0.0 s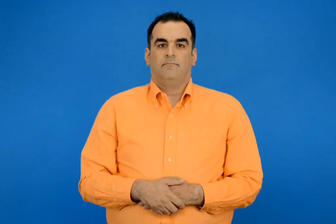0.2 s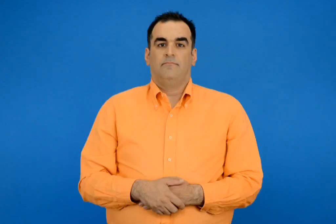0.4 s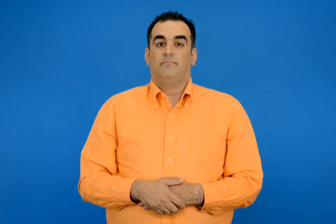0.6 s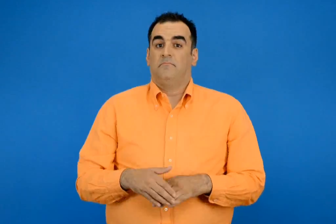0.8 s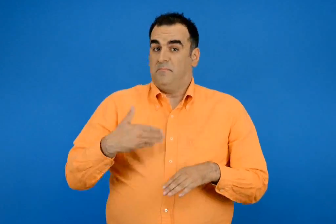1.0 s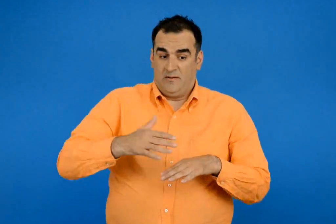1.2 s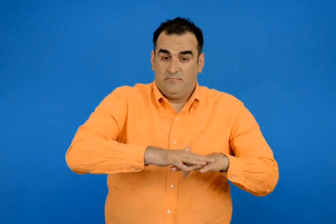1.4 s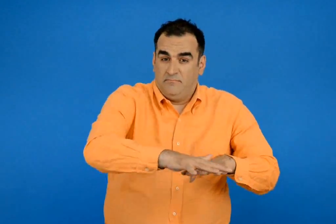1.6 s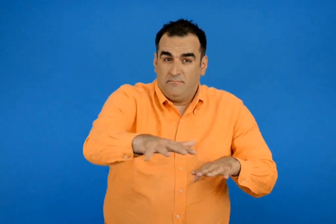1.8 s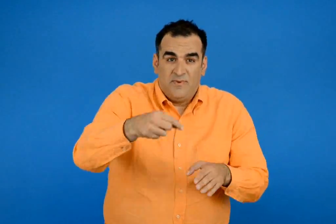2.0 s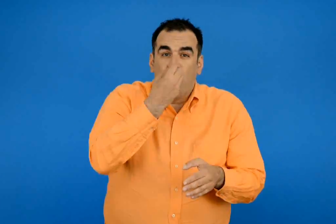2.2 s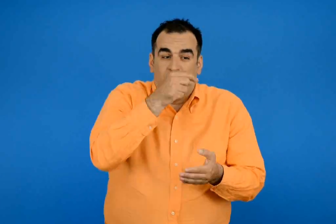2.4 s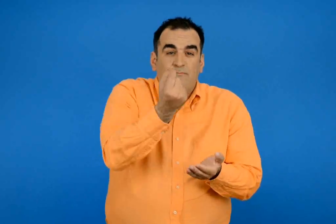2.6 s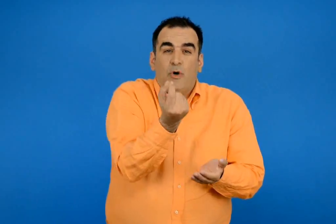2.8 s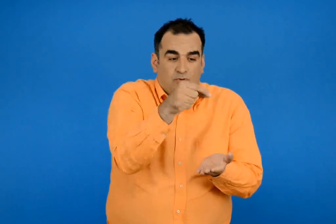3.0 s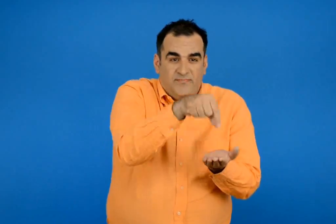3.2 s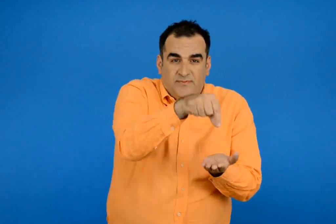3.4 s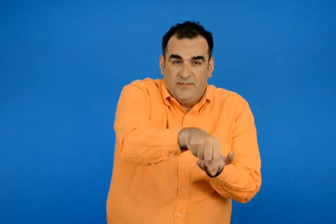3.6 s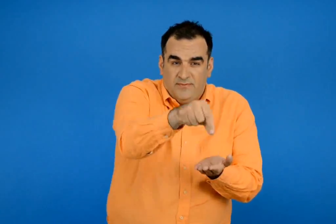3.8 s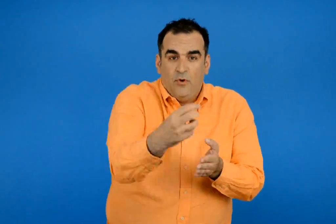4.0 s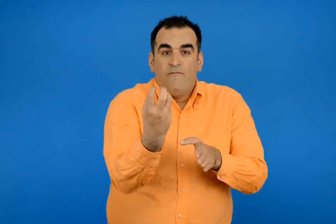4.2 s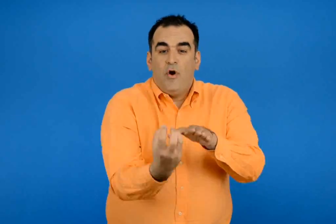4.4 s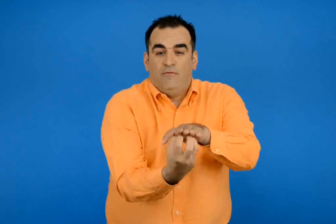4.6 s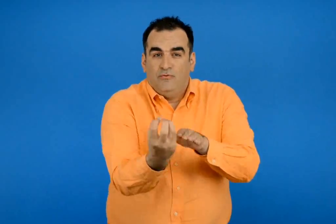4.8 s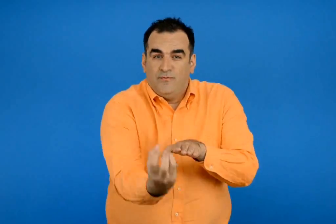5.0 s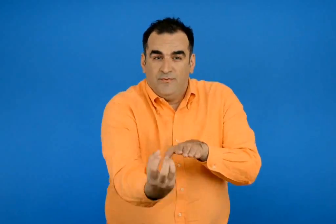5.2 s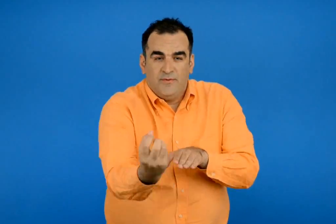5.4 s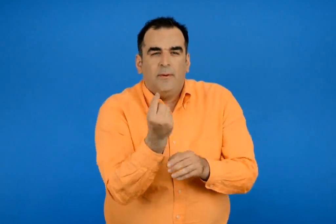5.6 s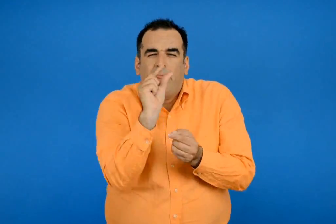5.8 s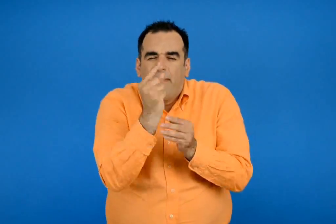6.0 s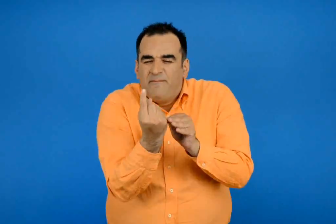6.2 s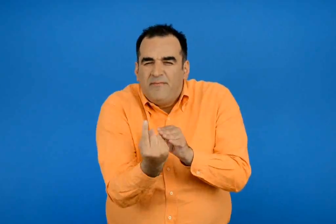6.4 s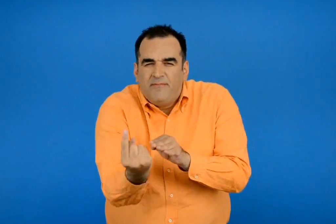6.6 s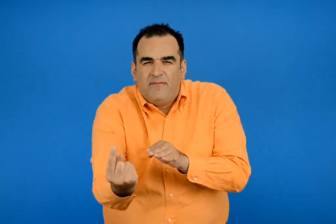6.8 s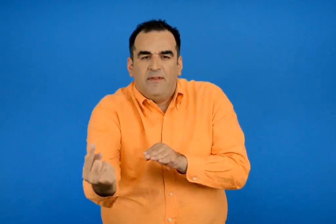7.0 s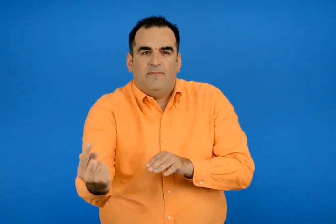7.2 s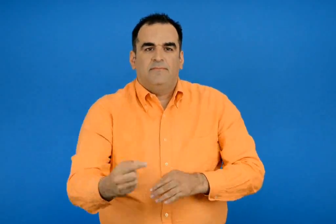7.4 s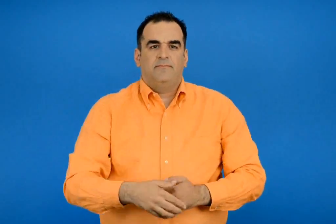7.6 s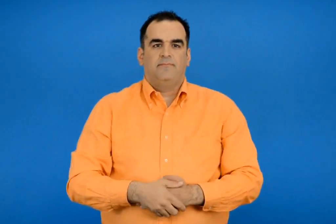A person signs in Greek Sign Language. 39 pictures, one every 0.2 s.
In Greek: έπειτα φυτεύουμε σπόρους βολβούς και μικρά φυτά
